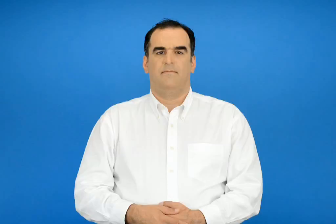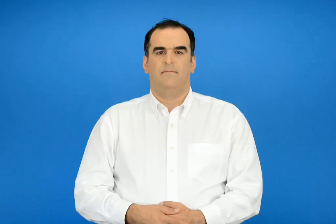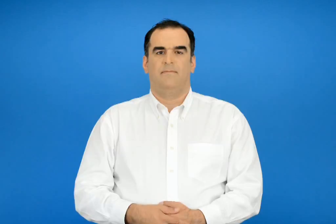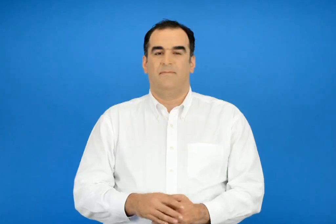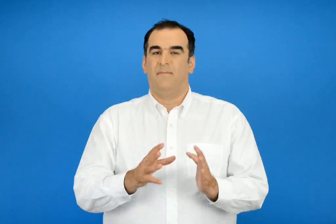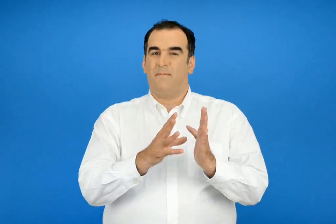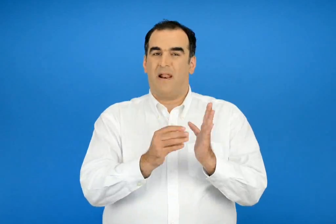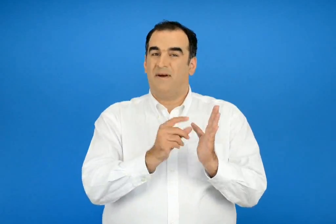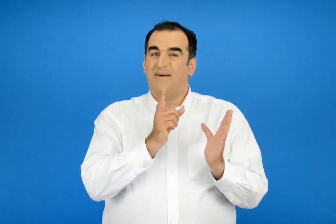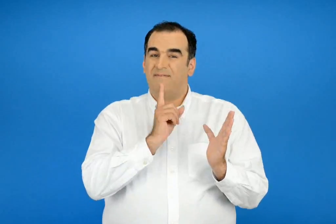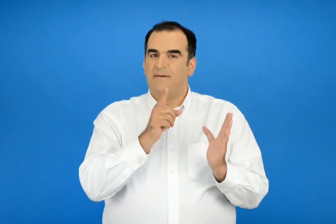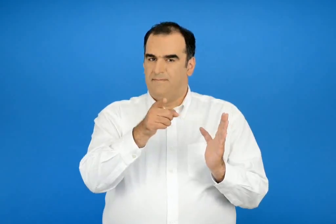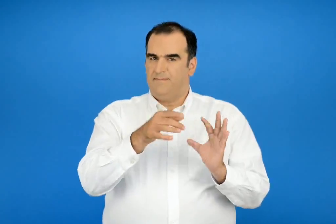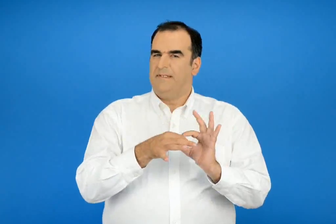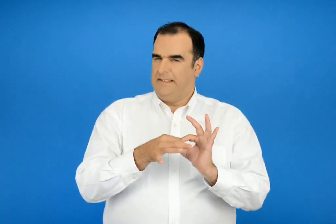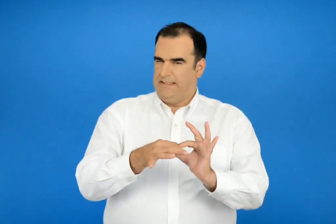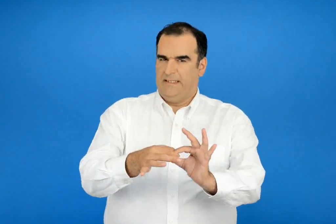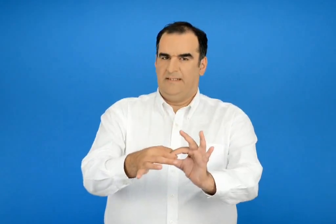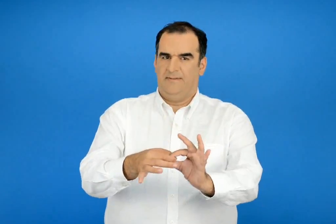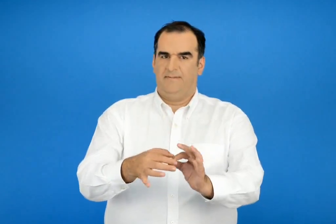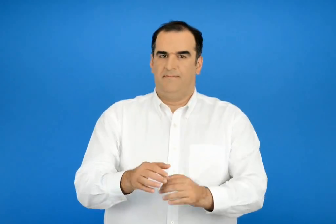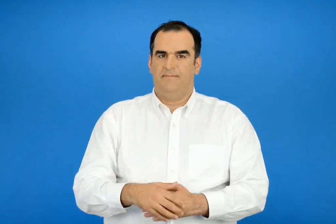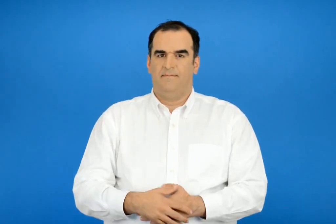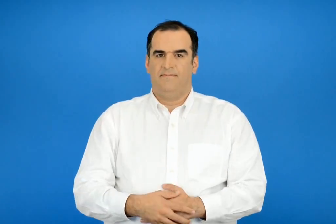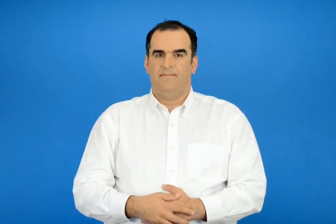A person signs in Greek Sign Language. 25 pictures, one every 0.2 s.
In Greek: συνέχισε όπως στο παράδειγμα
